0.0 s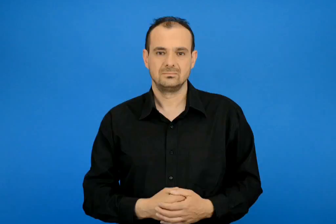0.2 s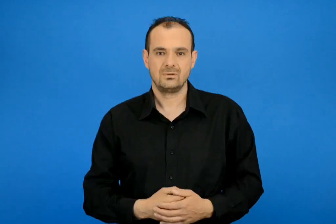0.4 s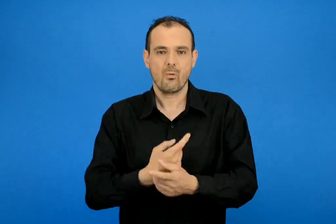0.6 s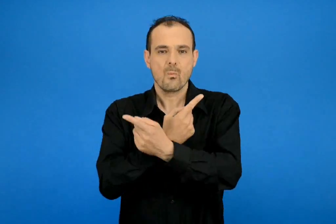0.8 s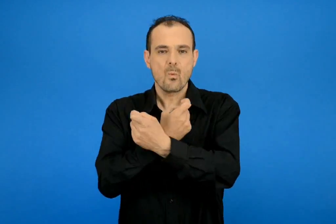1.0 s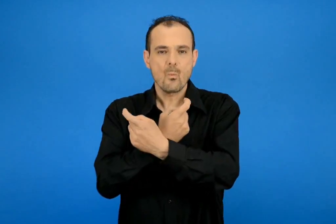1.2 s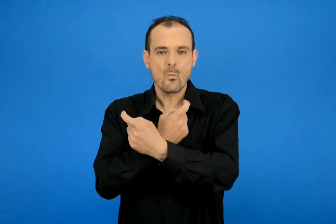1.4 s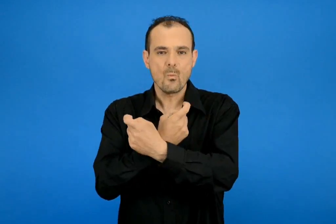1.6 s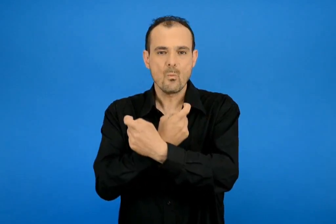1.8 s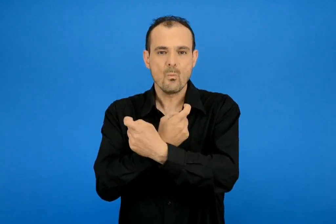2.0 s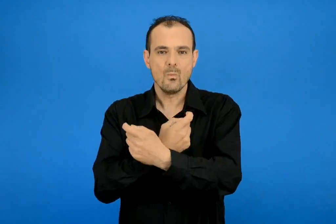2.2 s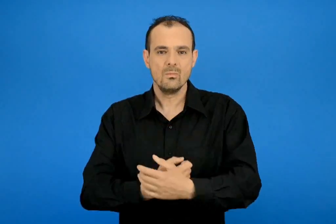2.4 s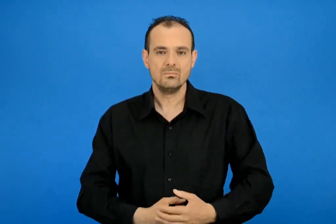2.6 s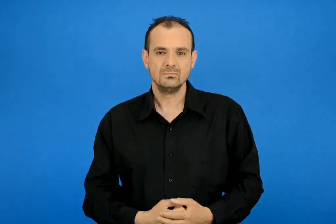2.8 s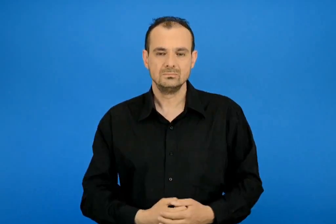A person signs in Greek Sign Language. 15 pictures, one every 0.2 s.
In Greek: κοκάλα
